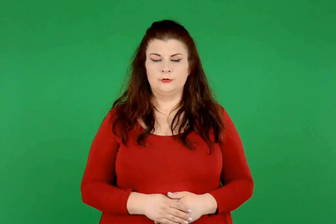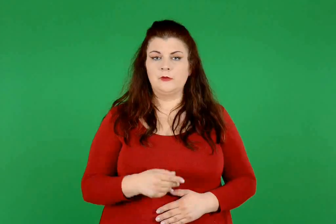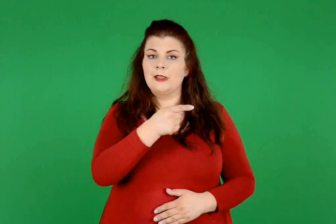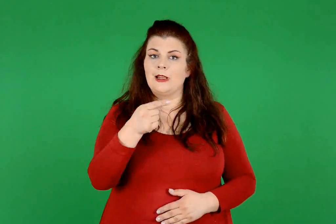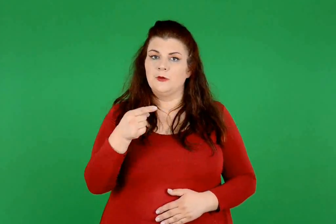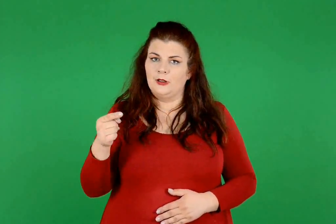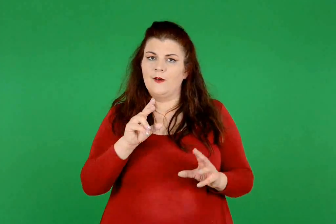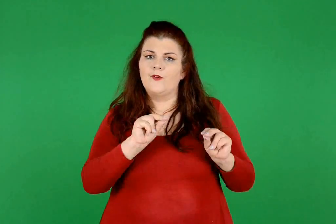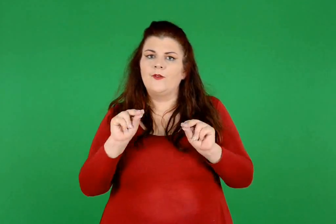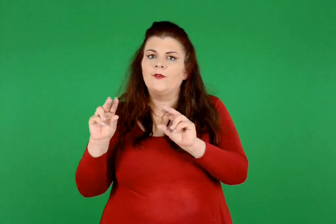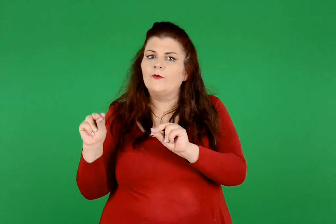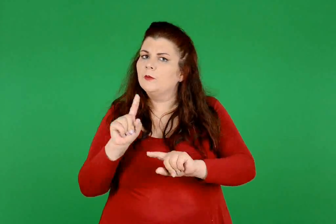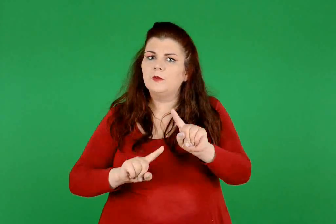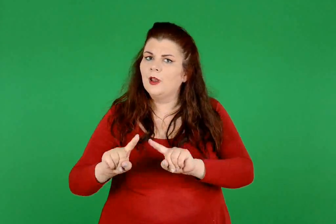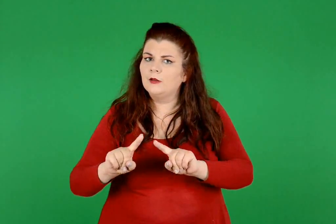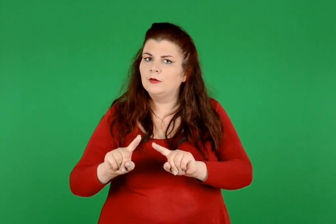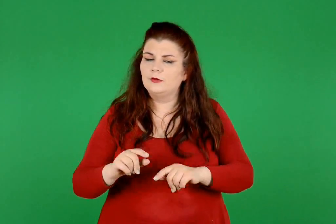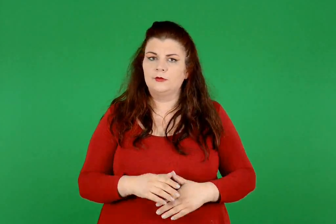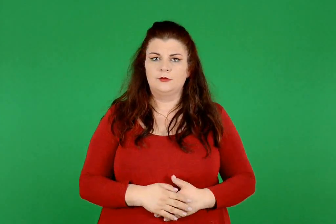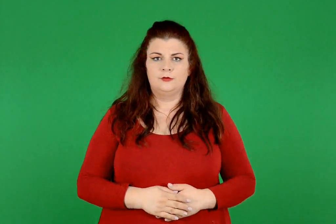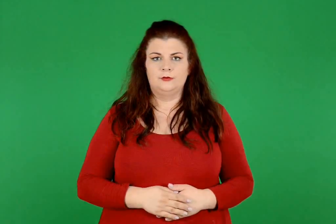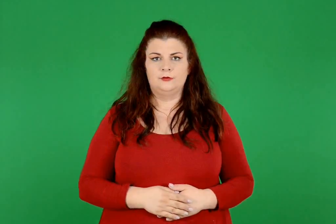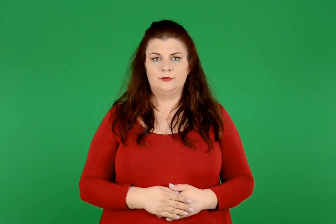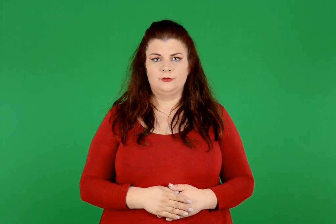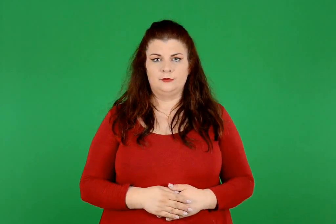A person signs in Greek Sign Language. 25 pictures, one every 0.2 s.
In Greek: ποια κλάσματα έχουν την ίδια αξία ;
